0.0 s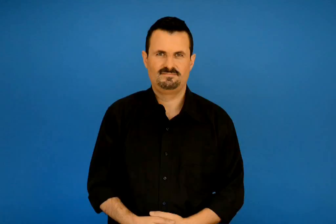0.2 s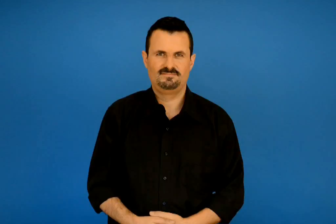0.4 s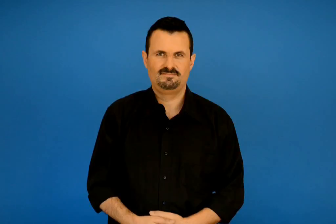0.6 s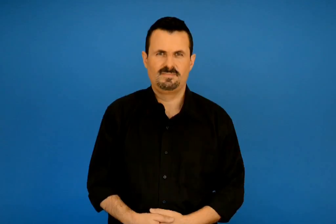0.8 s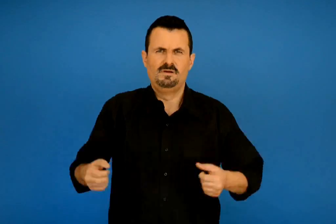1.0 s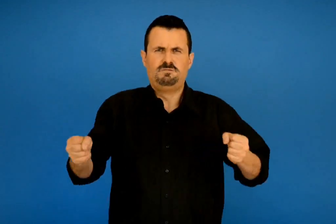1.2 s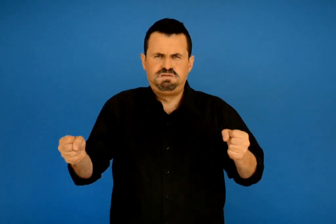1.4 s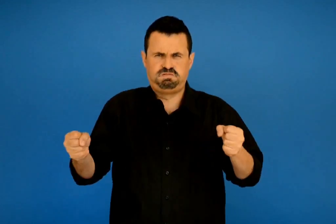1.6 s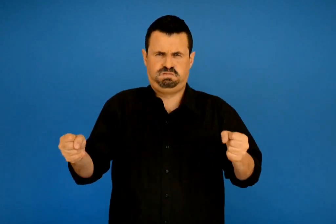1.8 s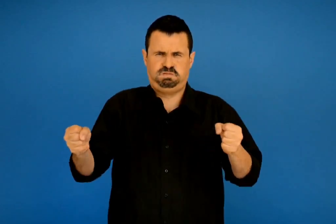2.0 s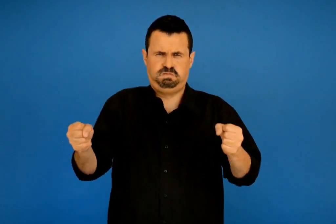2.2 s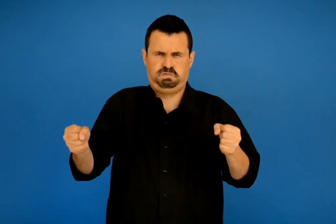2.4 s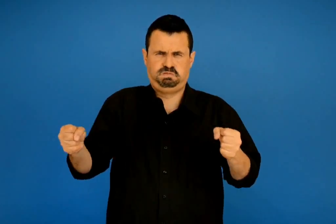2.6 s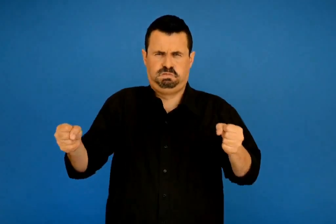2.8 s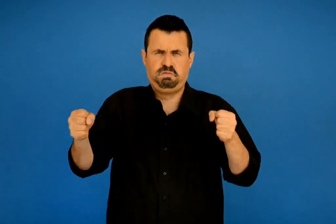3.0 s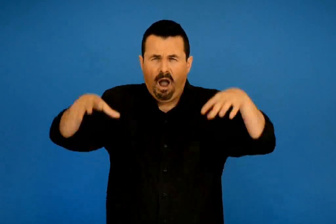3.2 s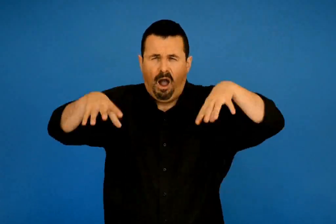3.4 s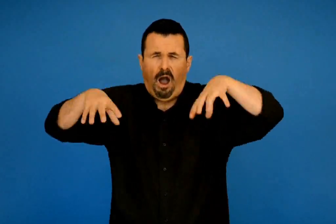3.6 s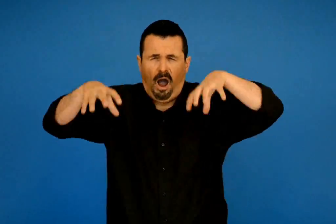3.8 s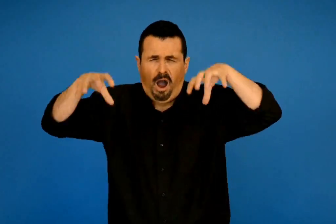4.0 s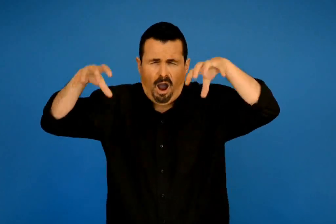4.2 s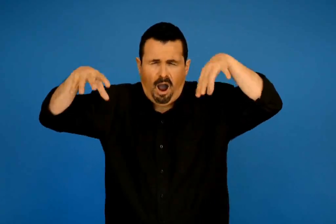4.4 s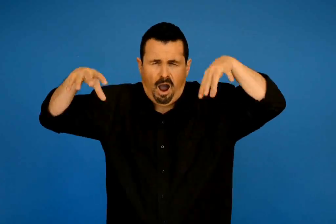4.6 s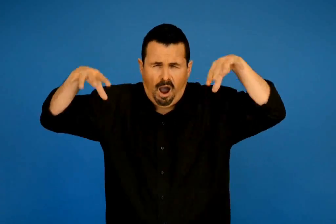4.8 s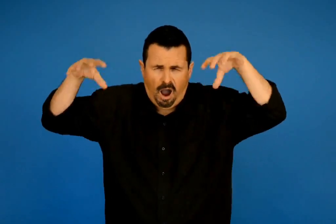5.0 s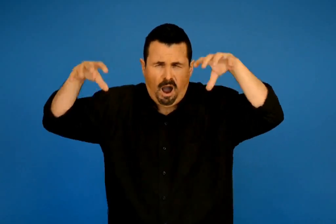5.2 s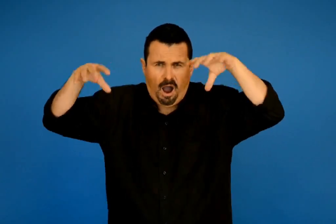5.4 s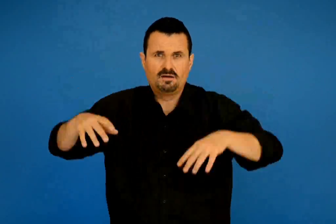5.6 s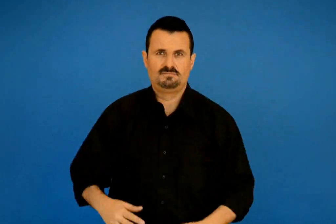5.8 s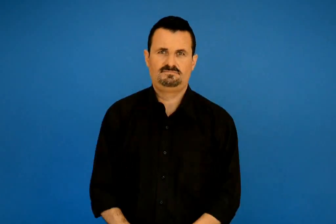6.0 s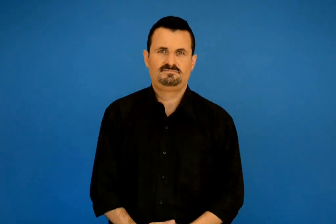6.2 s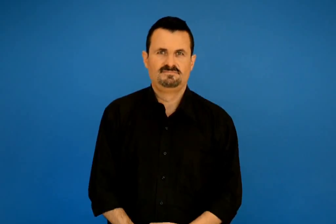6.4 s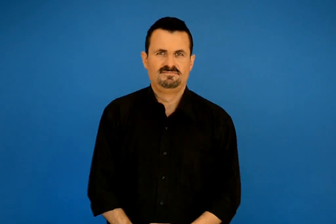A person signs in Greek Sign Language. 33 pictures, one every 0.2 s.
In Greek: και βροντάει και βροντάει κι η βροχή δε σταματάει
